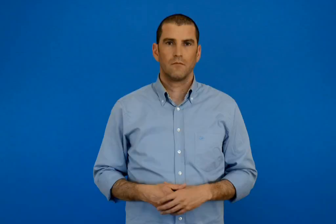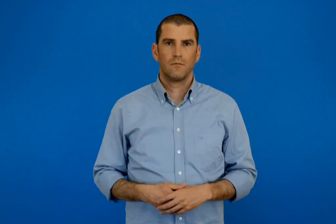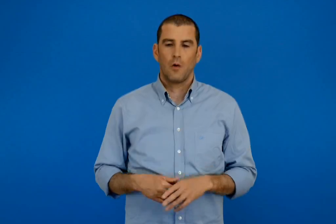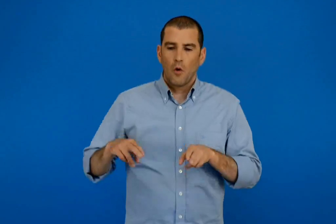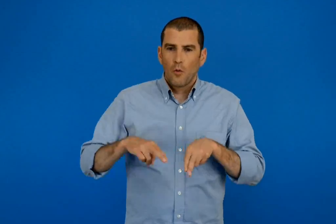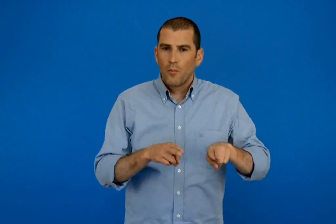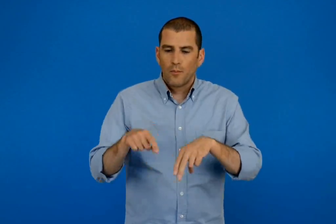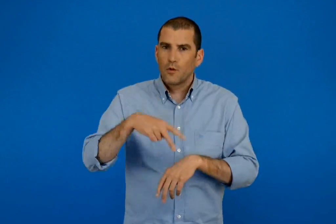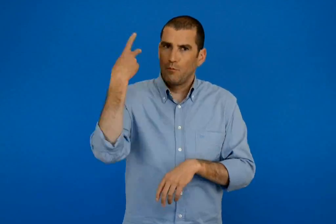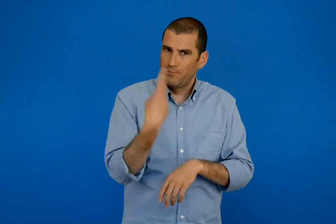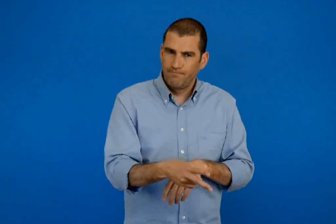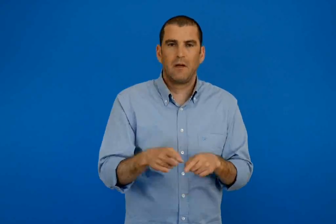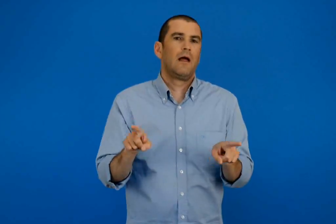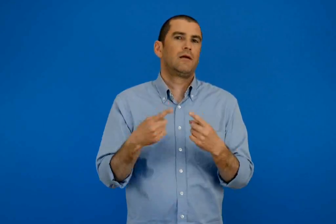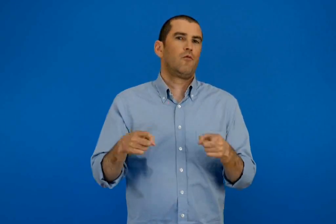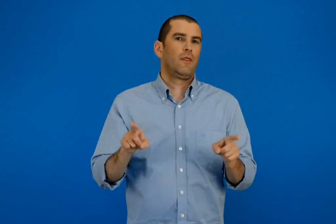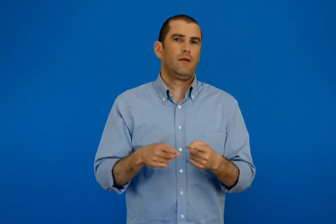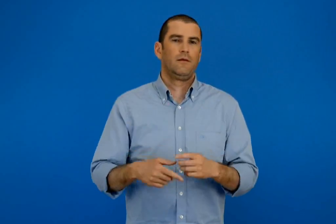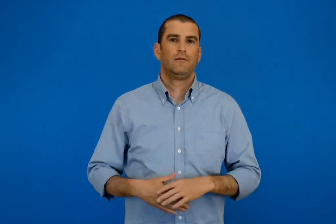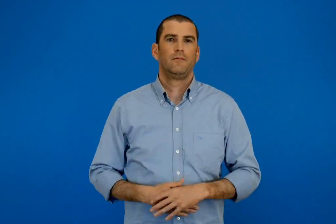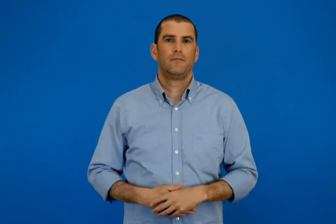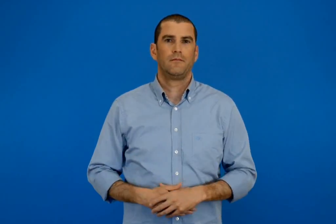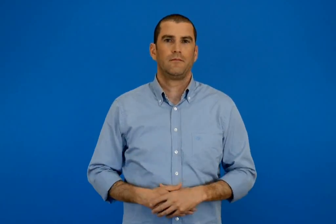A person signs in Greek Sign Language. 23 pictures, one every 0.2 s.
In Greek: το τραγούδι του ποταμού μαγια μπαριτς
